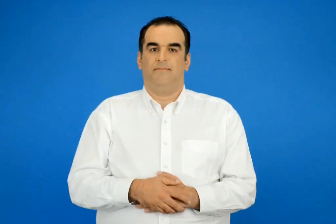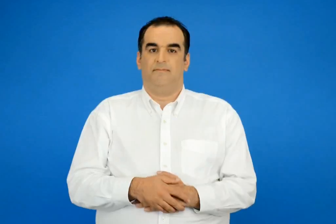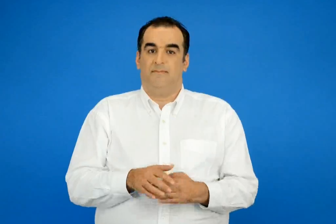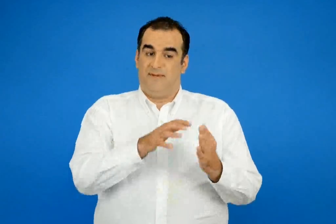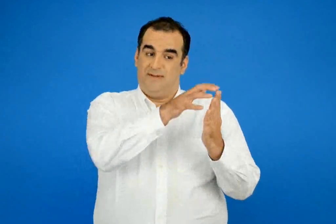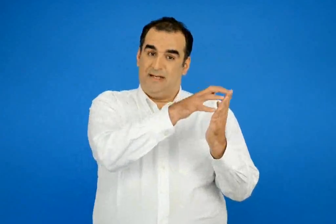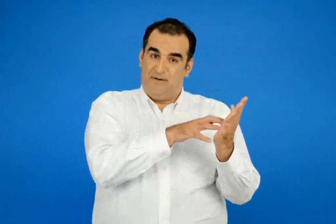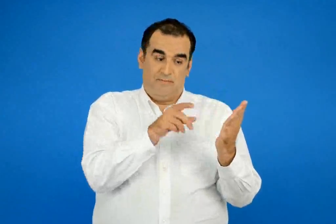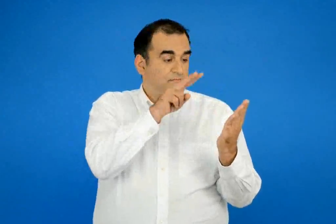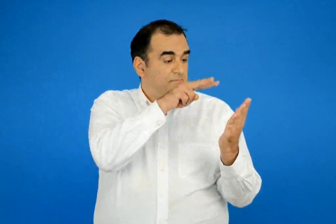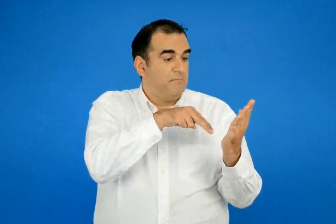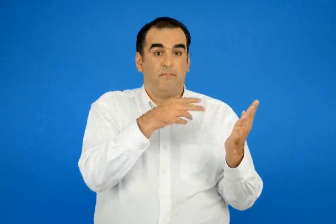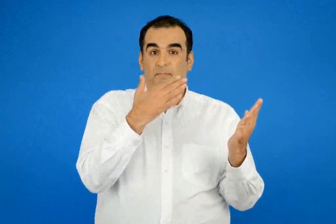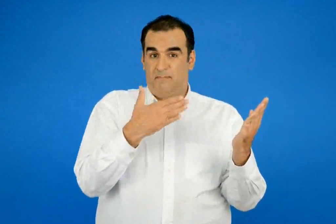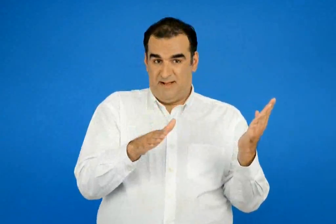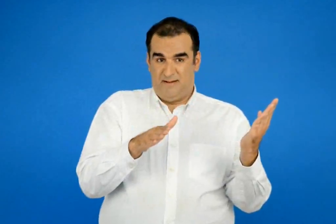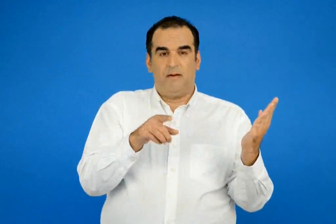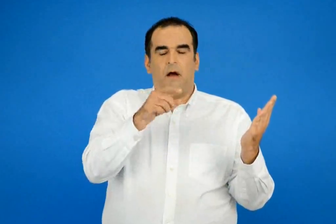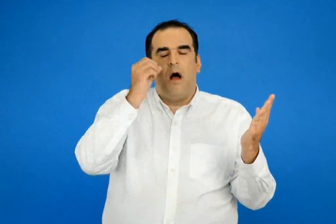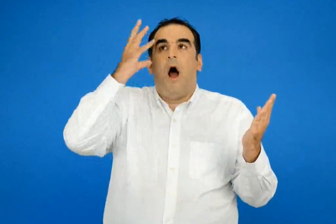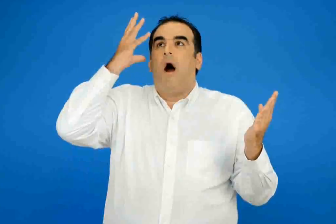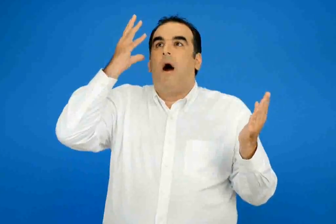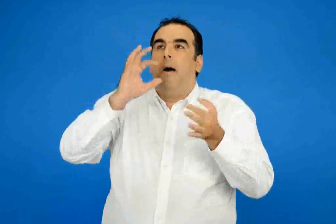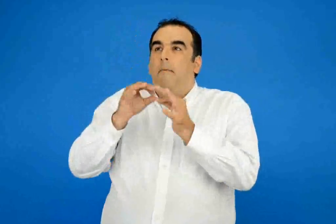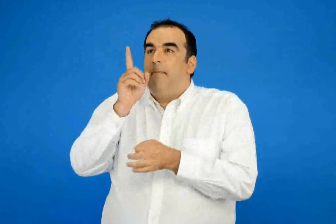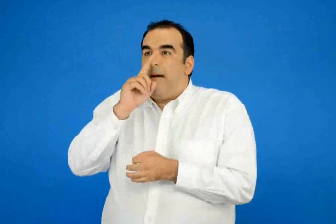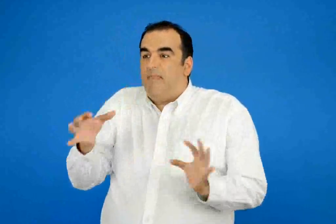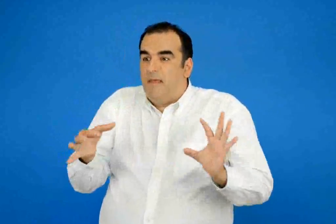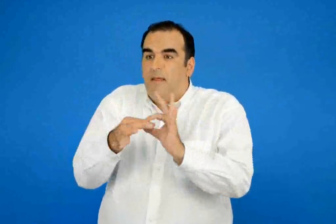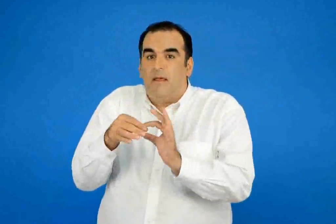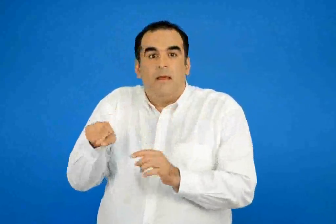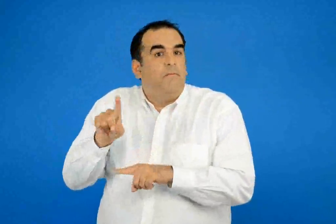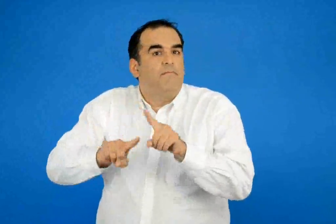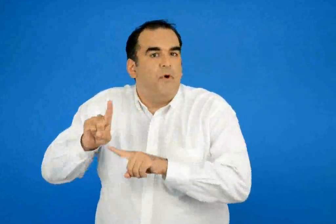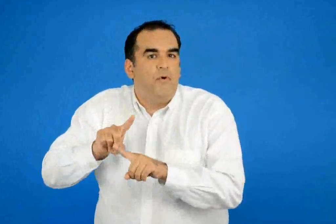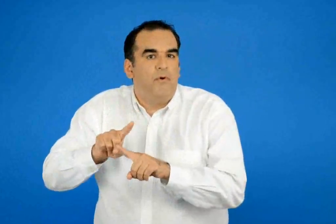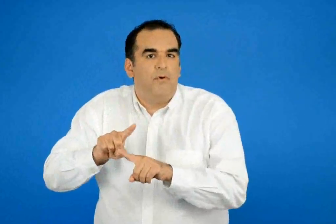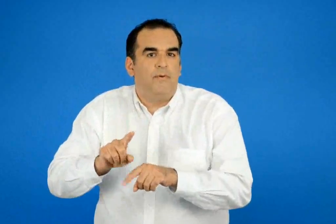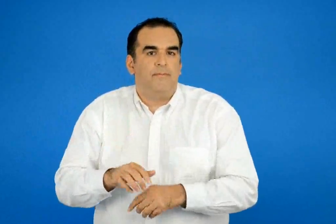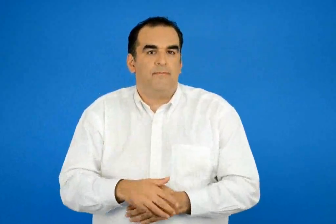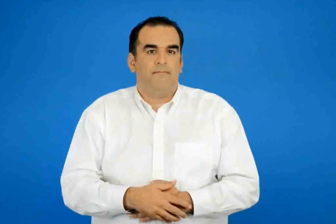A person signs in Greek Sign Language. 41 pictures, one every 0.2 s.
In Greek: ποιό παραμύθι σου θύμισε το κείμενο που διάβασες ;
